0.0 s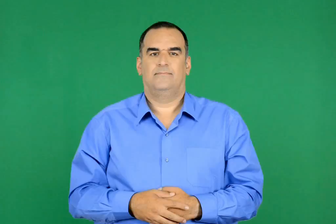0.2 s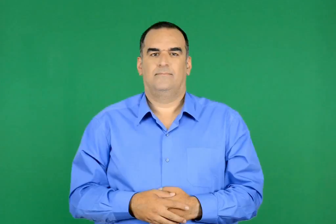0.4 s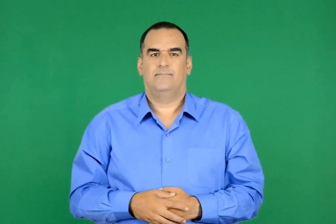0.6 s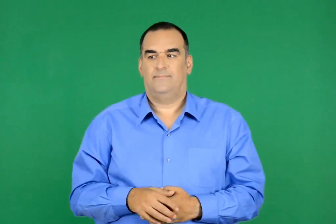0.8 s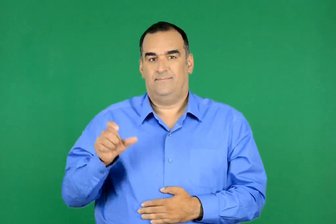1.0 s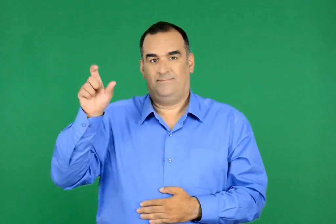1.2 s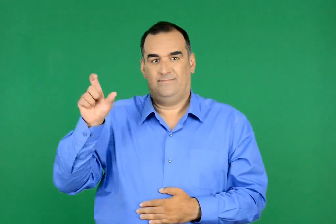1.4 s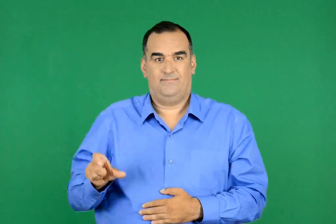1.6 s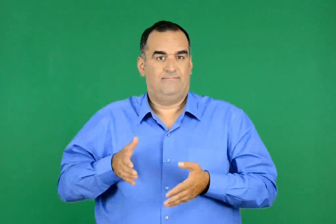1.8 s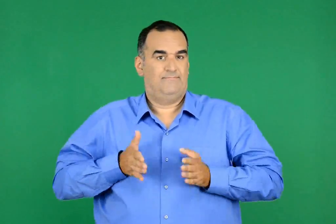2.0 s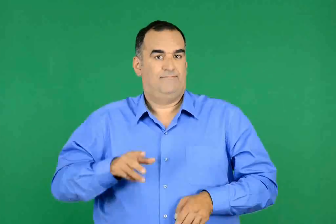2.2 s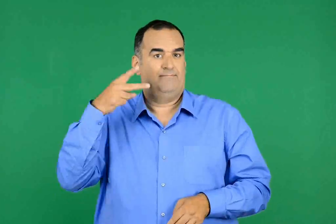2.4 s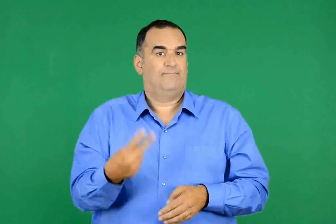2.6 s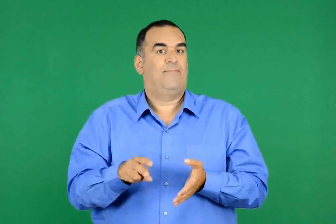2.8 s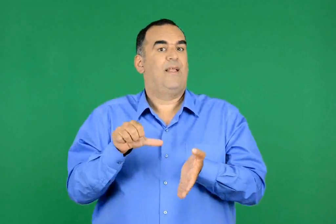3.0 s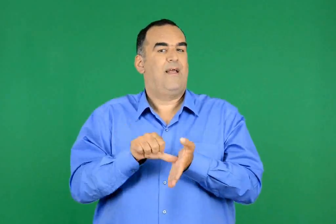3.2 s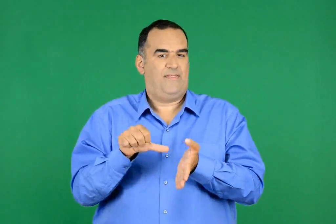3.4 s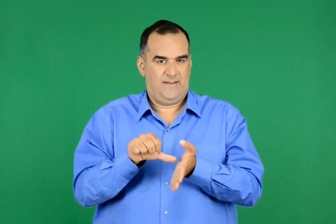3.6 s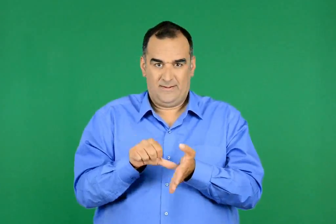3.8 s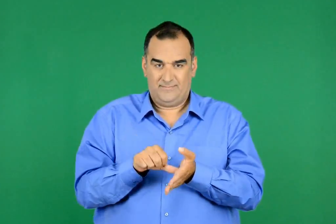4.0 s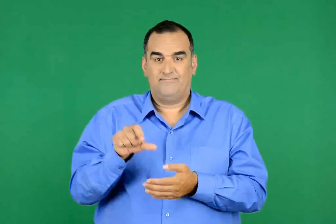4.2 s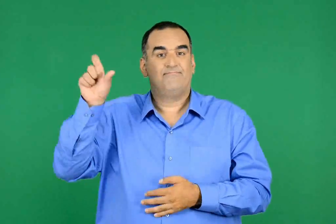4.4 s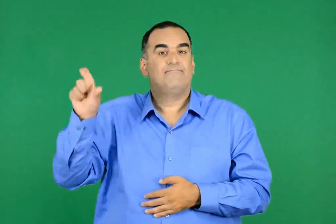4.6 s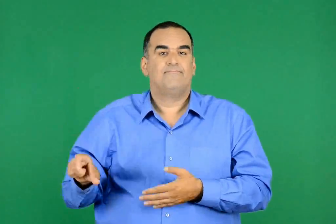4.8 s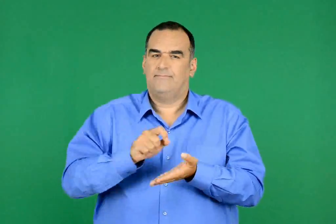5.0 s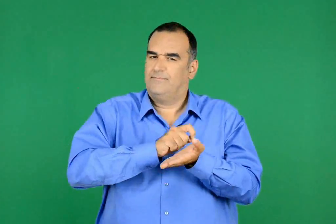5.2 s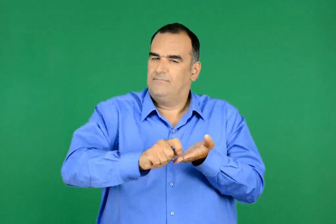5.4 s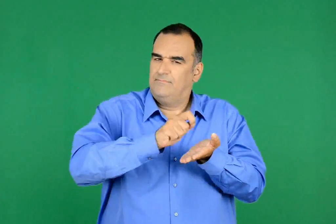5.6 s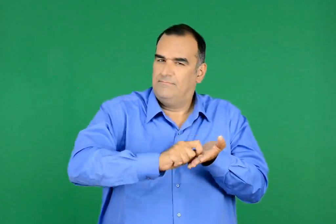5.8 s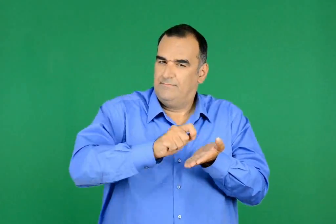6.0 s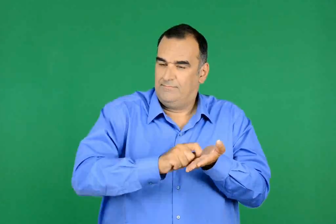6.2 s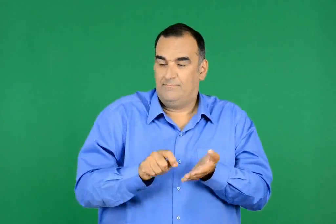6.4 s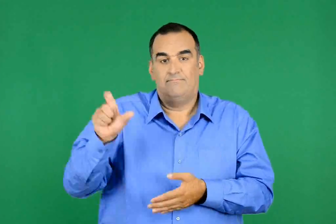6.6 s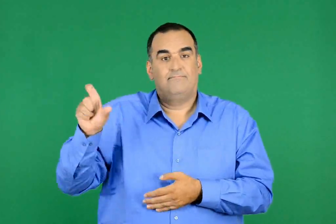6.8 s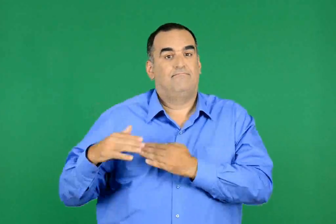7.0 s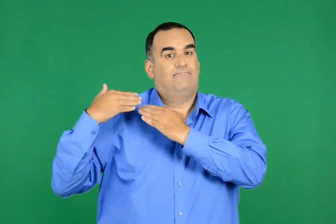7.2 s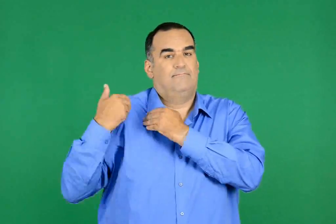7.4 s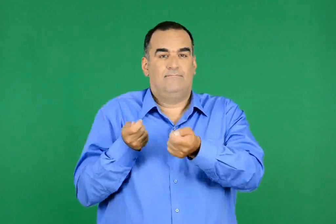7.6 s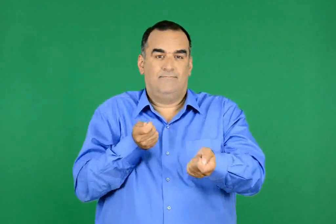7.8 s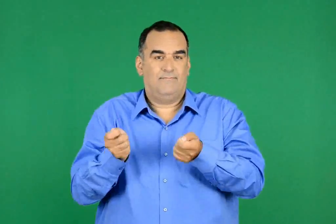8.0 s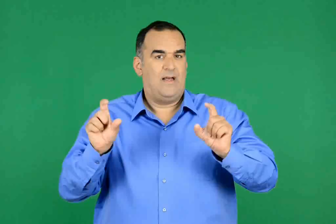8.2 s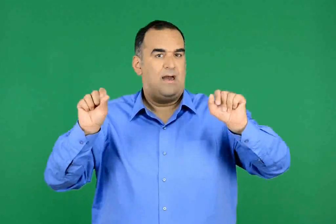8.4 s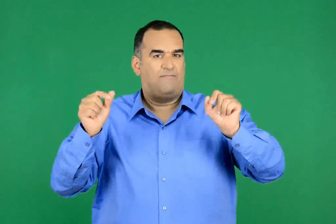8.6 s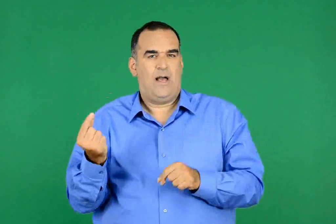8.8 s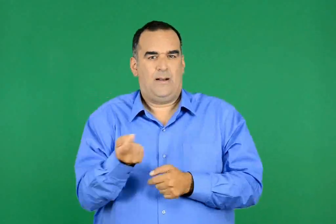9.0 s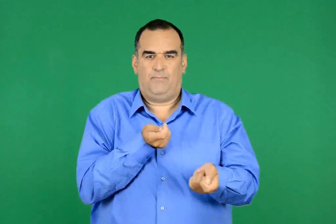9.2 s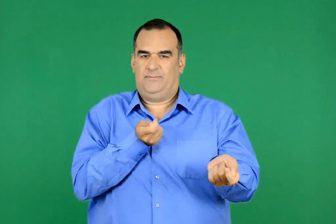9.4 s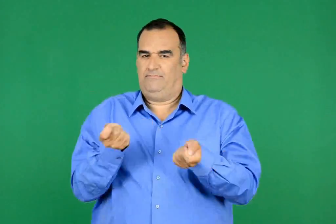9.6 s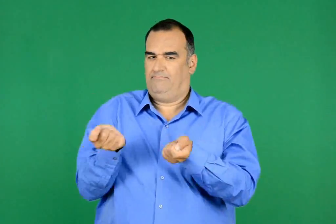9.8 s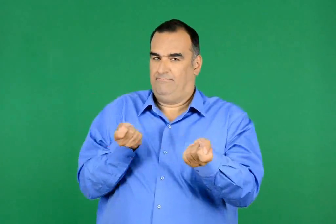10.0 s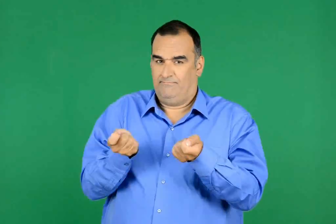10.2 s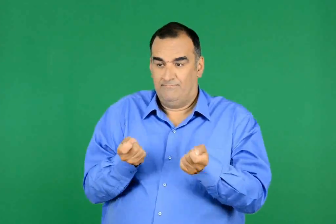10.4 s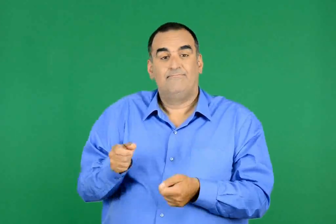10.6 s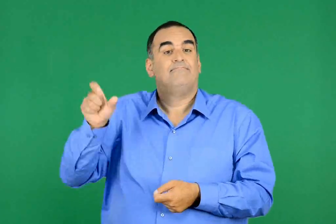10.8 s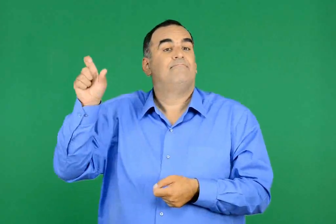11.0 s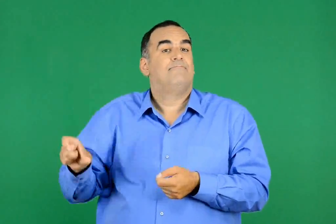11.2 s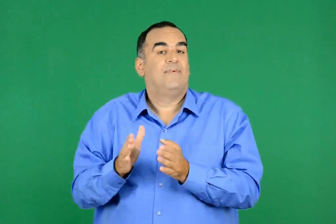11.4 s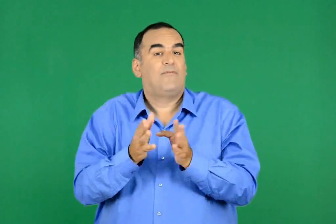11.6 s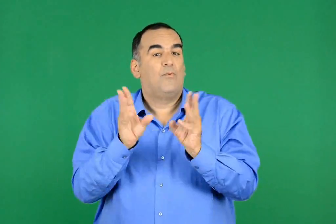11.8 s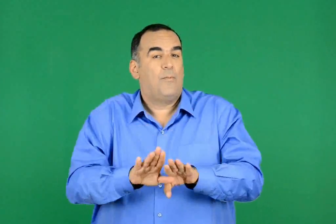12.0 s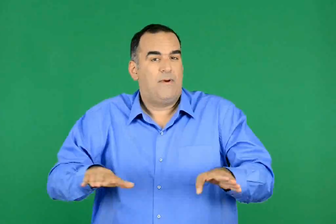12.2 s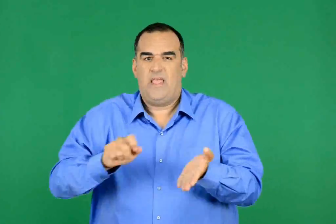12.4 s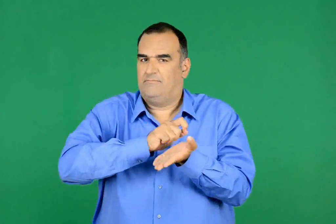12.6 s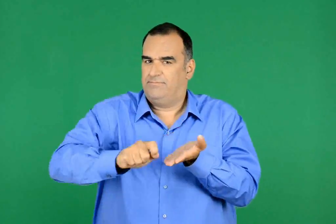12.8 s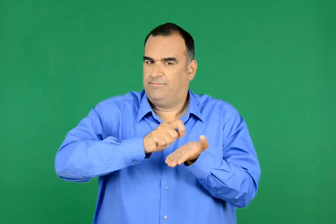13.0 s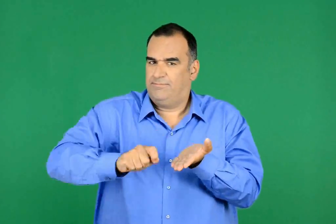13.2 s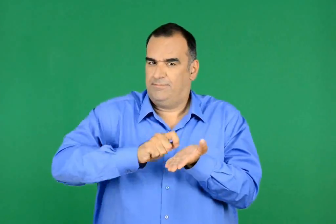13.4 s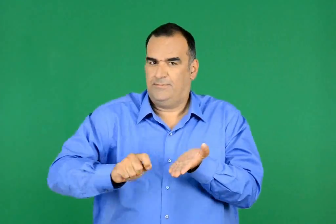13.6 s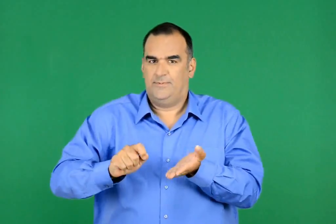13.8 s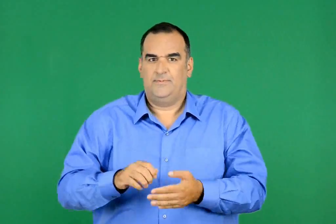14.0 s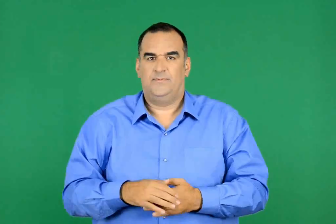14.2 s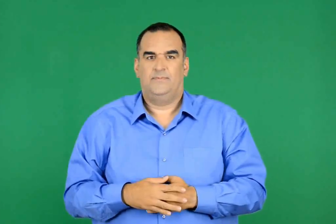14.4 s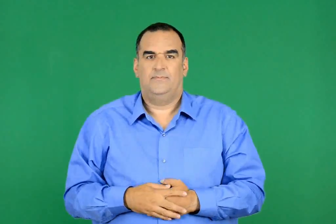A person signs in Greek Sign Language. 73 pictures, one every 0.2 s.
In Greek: γεννήθηκε στην αθήνα. είναι στιχουργός , παραγωγός ραδιοφωνικών εκπομπών και συγγραφέας βιβλίων για µικρά παιδιά
